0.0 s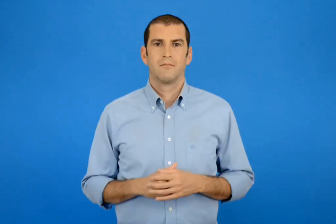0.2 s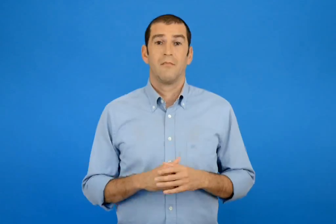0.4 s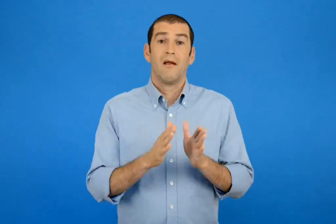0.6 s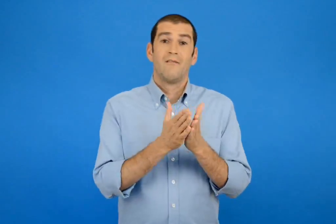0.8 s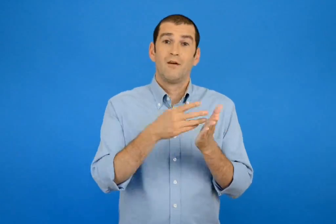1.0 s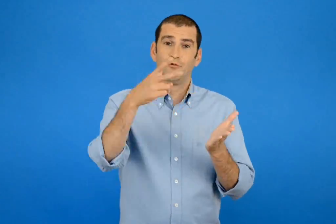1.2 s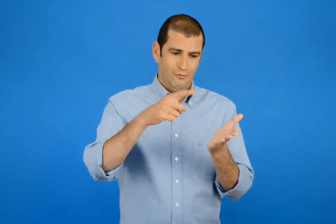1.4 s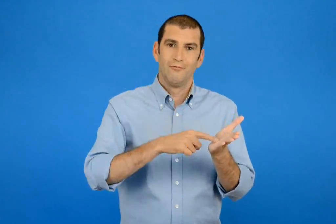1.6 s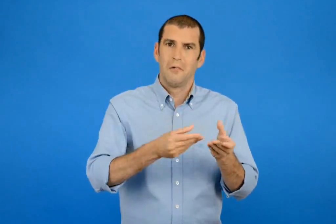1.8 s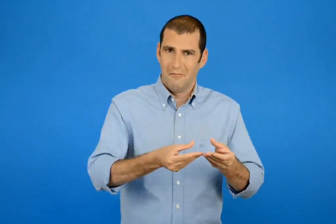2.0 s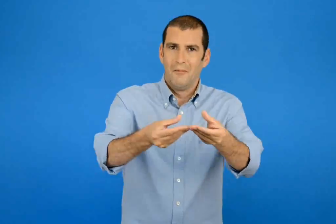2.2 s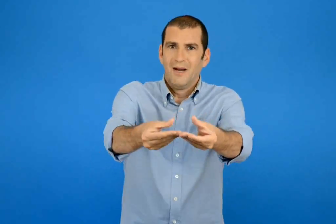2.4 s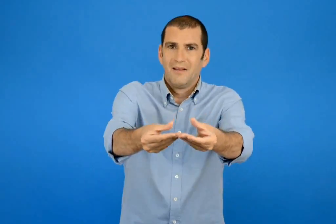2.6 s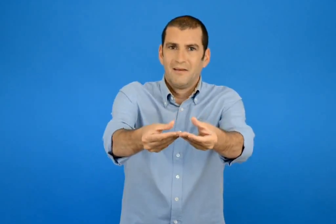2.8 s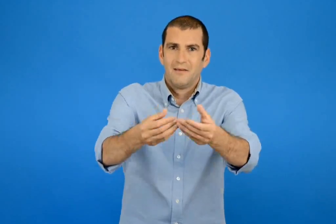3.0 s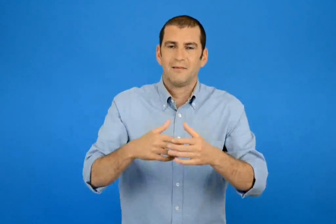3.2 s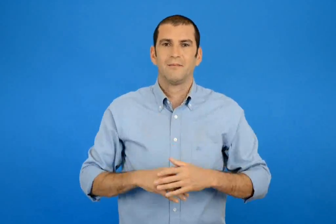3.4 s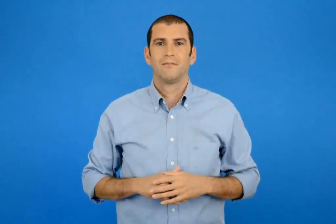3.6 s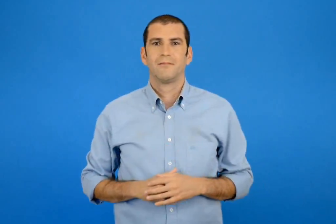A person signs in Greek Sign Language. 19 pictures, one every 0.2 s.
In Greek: πάρε το βιβλίο σου
